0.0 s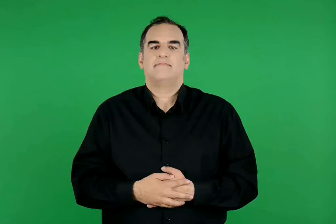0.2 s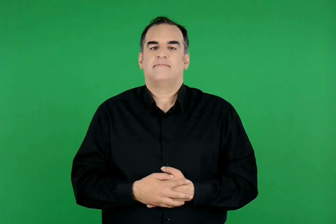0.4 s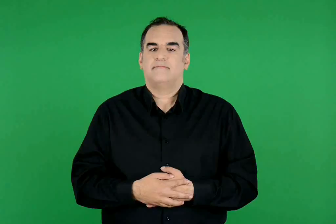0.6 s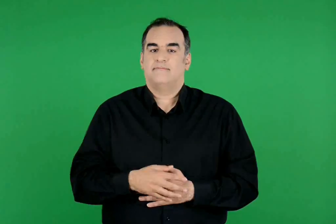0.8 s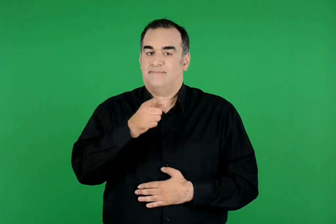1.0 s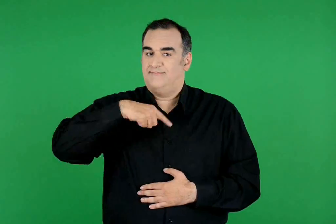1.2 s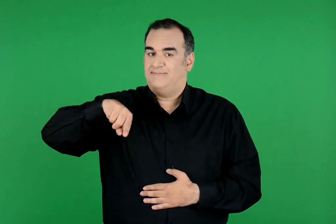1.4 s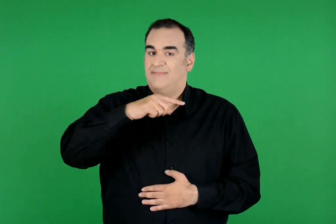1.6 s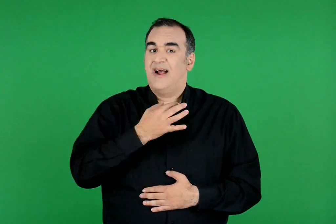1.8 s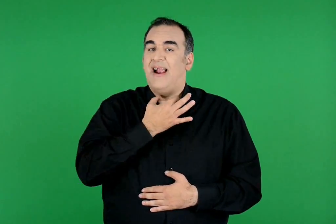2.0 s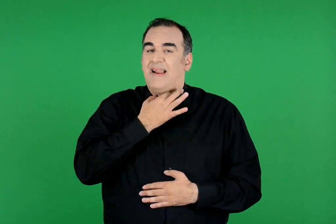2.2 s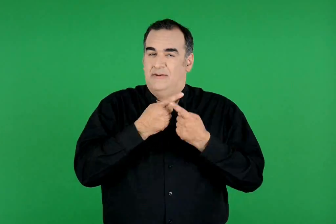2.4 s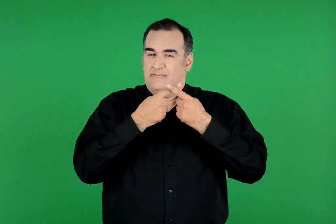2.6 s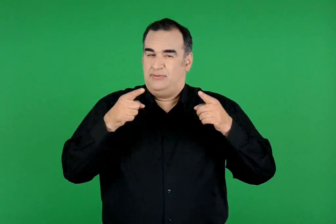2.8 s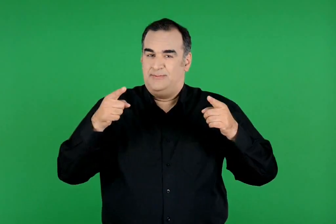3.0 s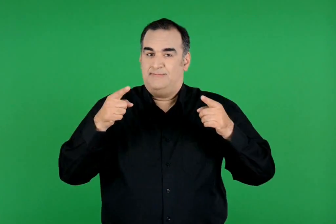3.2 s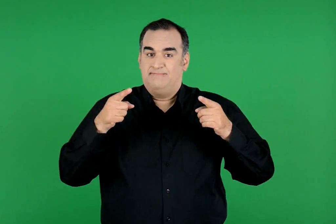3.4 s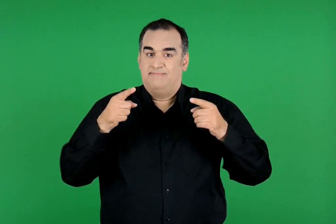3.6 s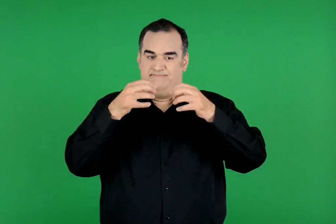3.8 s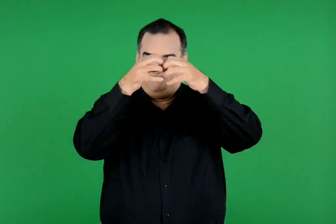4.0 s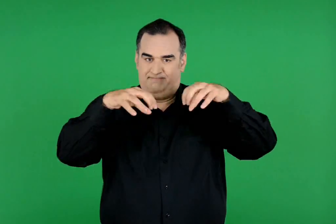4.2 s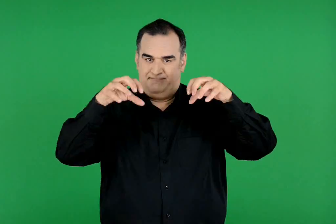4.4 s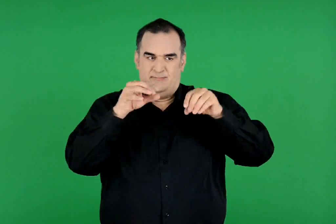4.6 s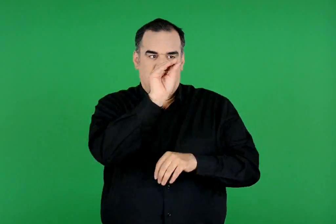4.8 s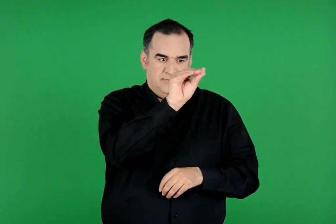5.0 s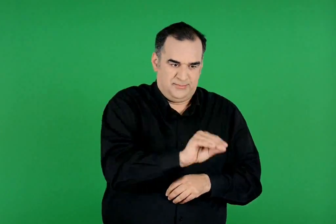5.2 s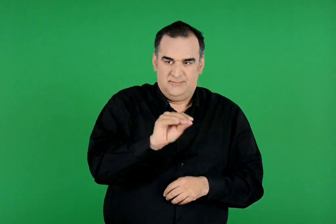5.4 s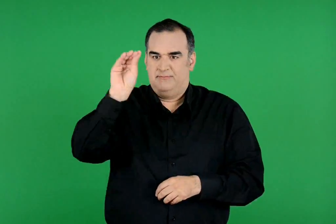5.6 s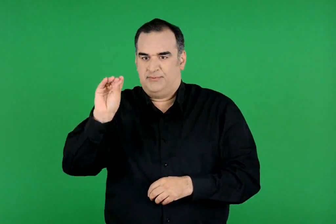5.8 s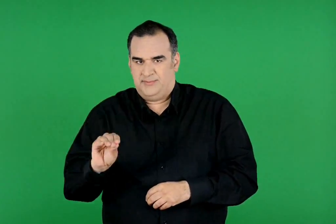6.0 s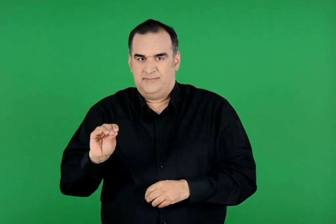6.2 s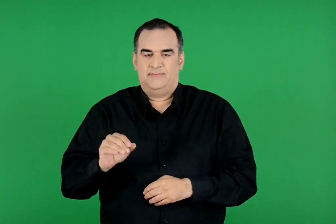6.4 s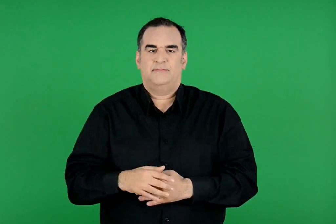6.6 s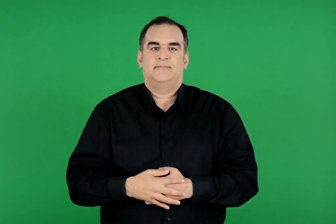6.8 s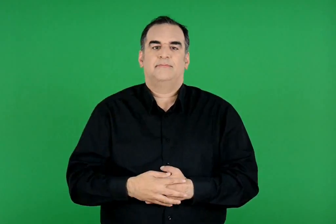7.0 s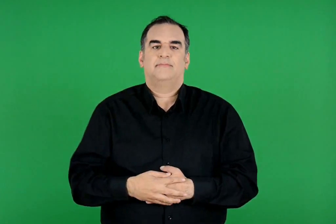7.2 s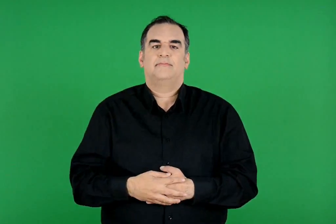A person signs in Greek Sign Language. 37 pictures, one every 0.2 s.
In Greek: ταξινομούμε τις ανάγκες σε δύο κατηγορίες:
